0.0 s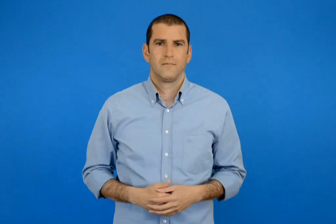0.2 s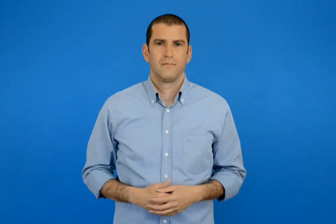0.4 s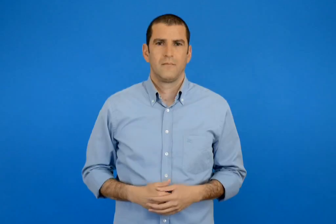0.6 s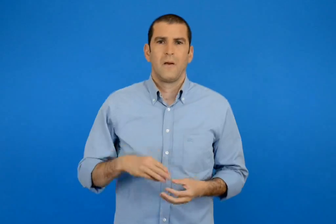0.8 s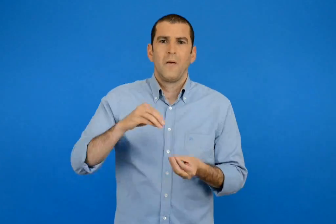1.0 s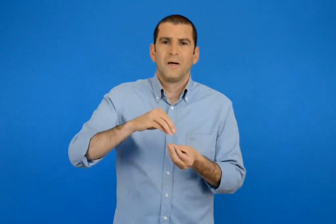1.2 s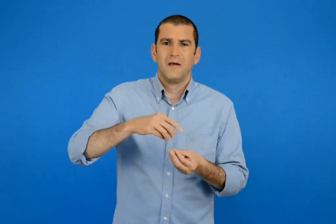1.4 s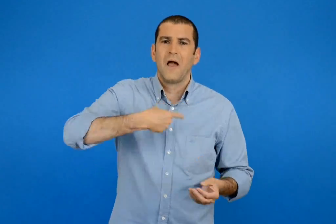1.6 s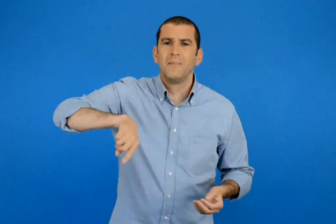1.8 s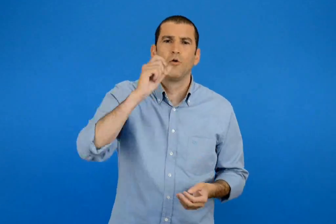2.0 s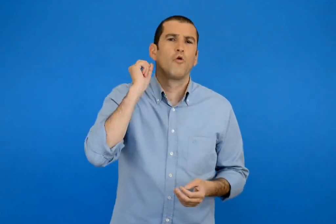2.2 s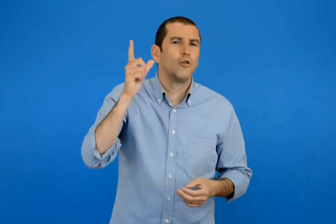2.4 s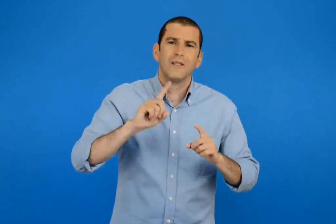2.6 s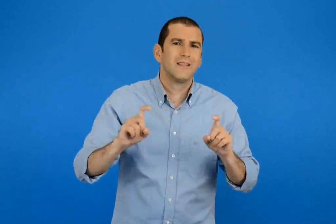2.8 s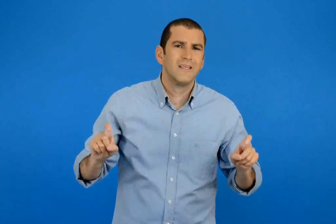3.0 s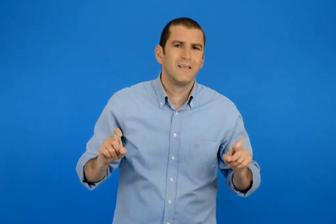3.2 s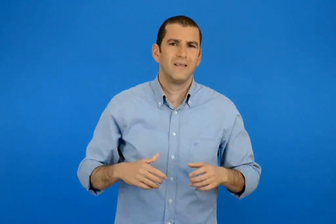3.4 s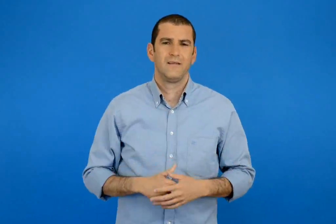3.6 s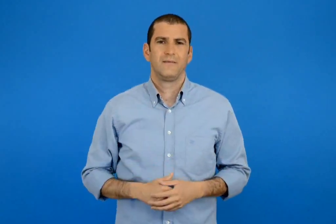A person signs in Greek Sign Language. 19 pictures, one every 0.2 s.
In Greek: τι γιορτάζουμε το πάσχα ;
